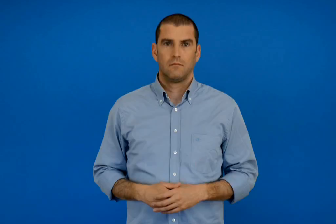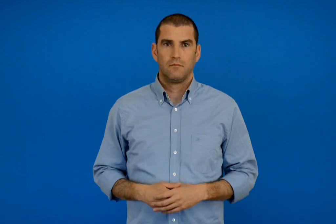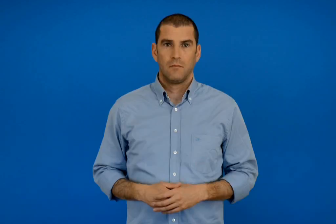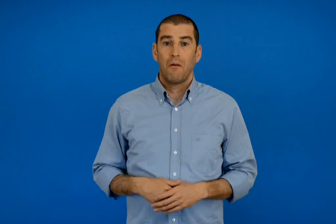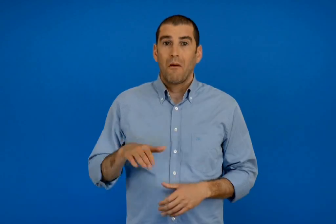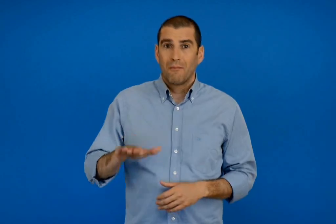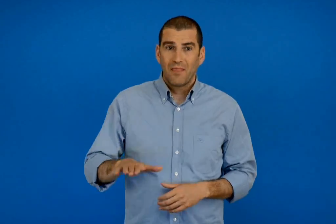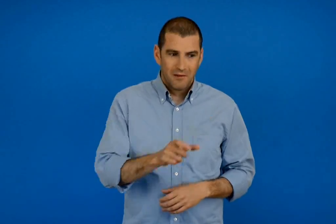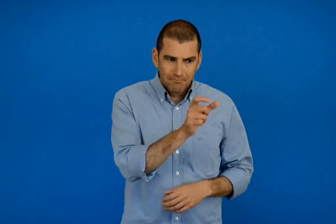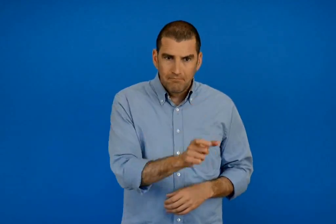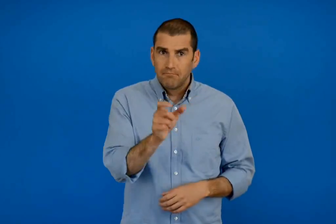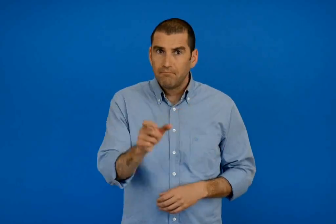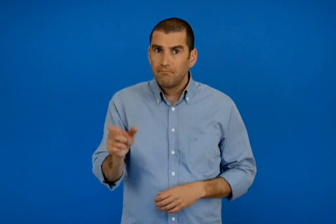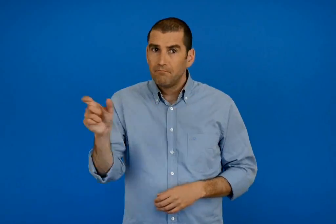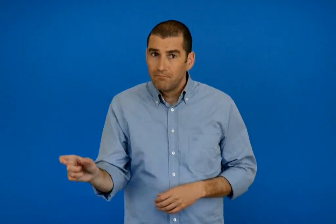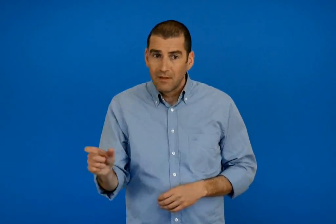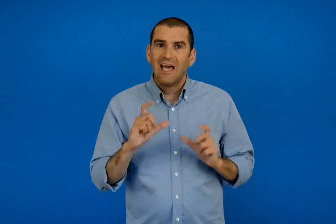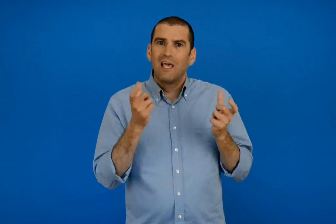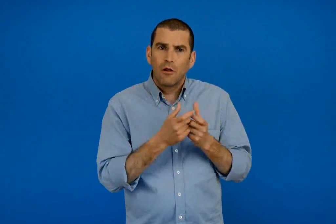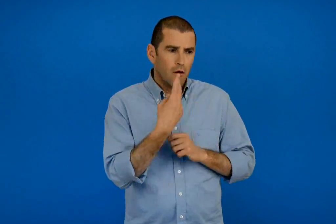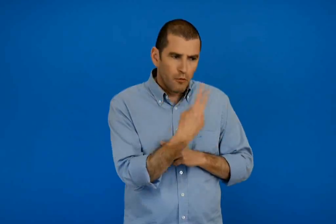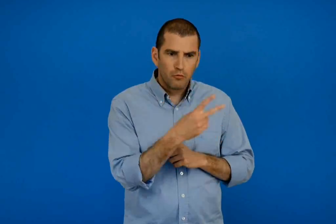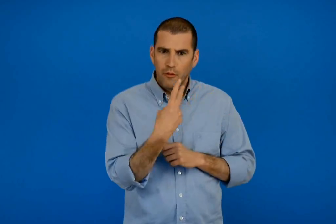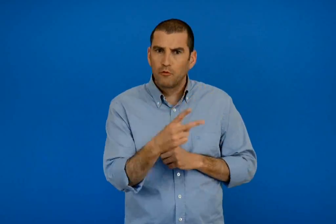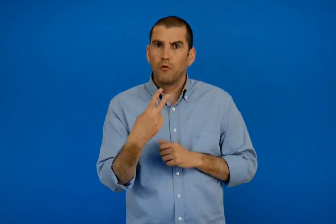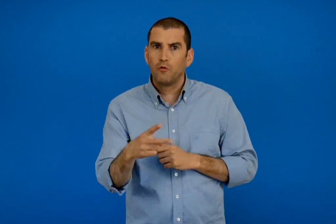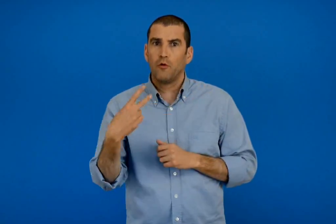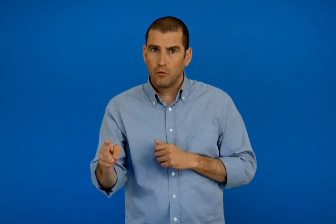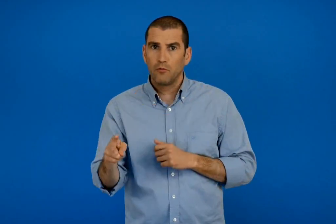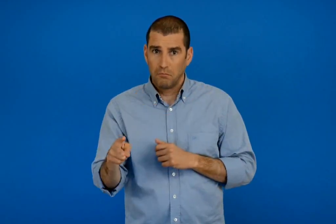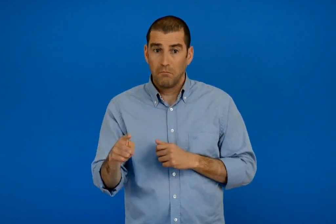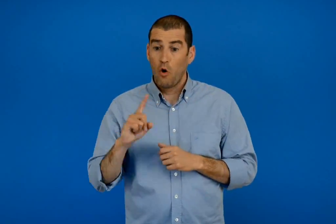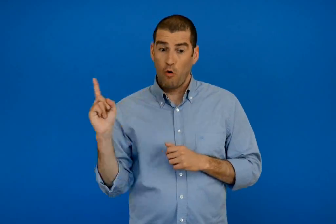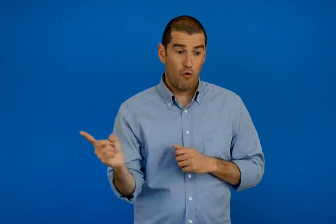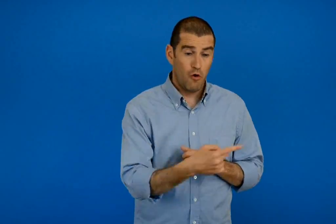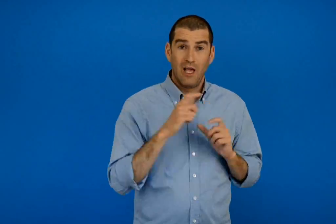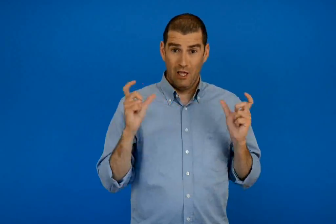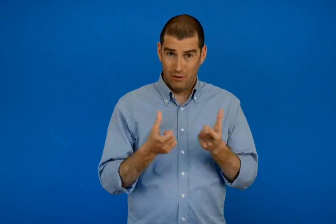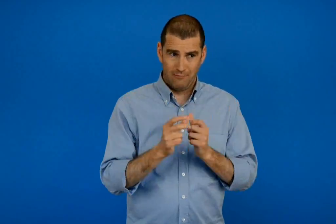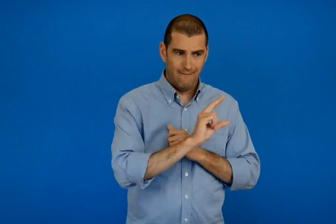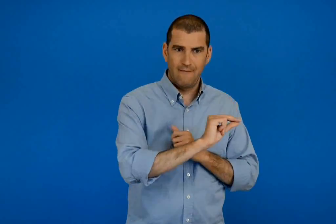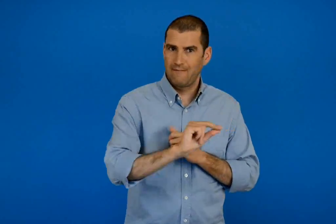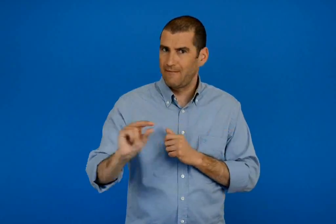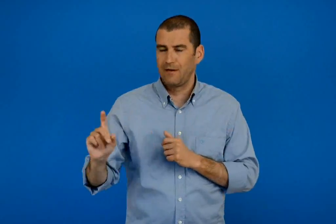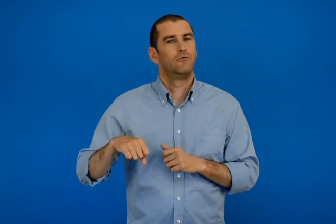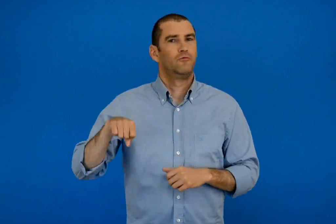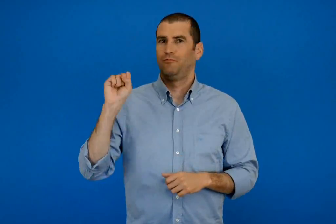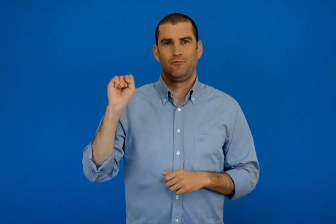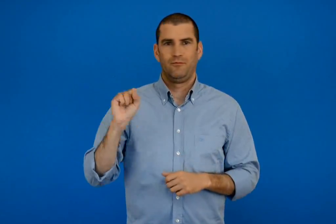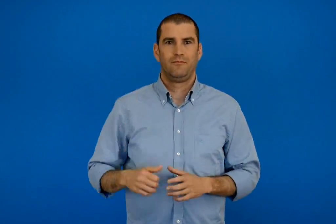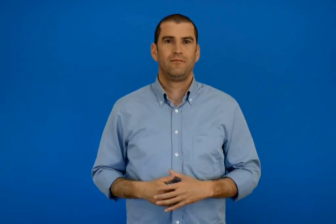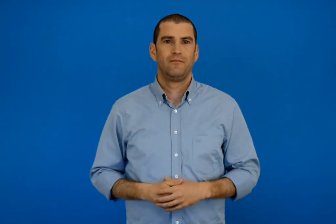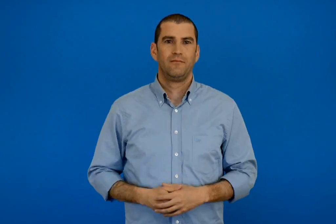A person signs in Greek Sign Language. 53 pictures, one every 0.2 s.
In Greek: κάθε παιδί έχει τη δική του οικογένεια όλες οι οικογένειες δεν είναι όμοιες
